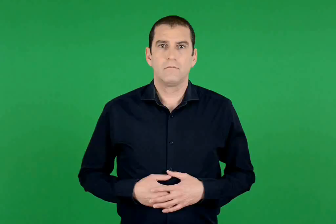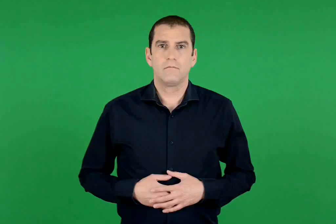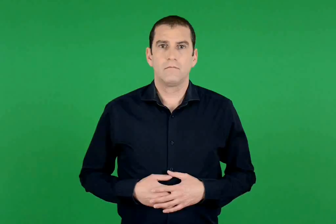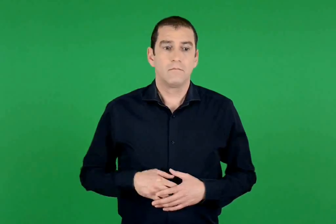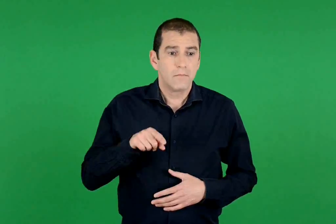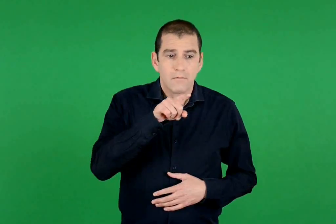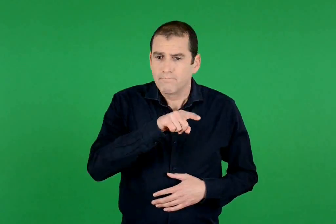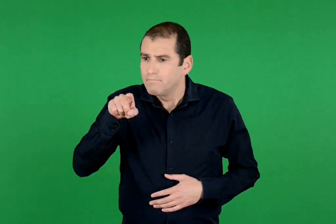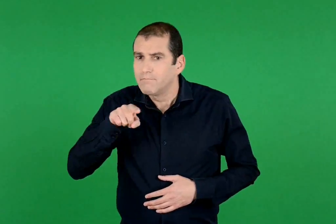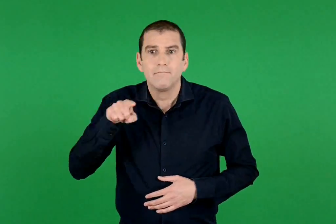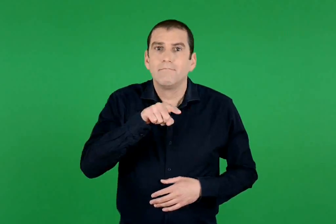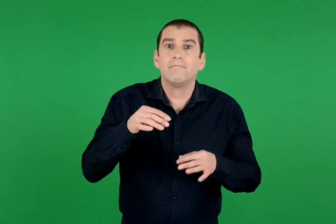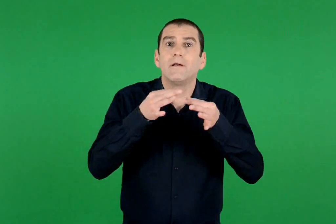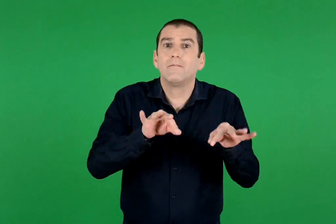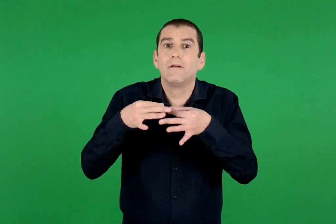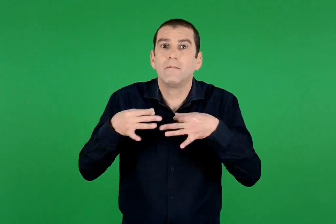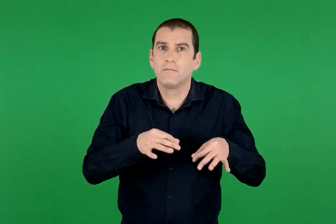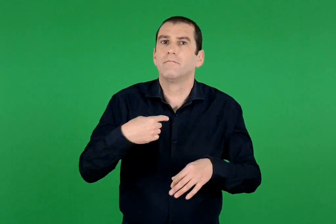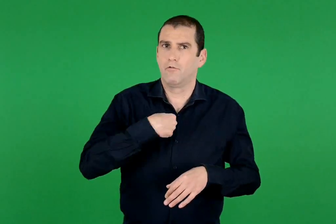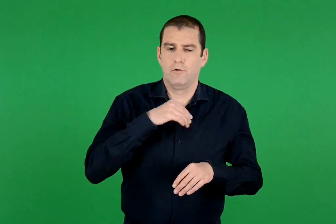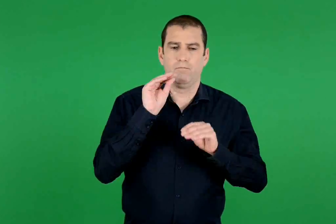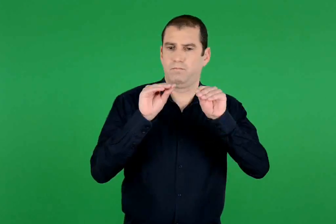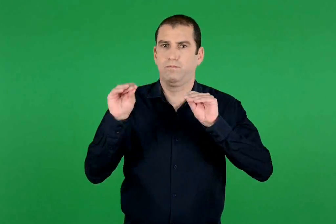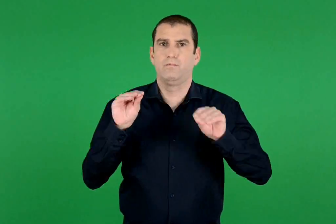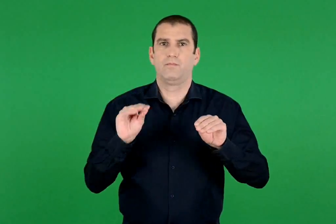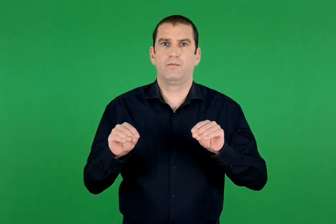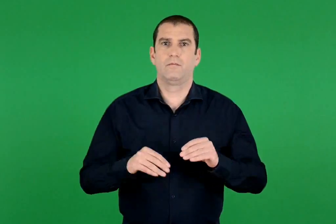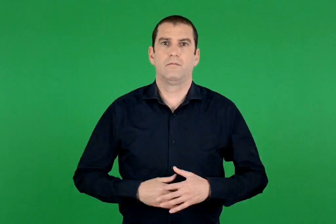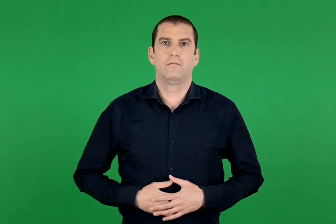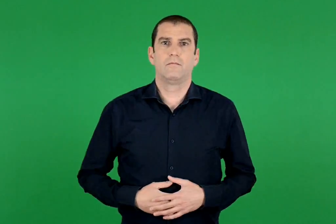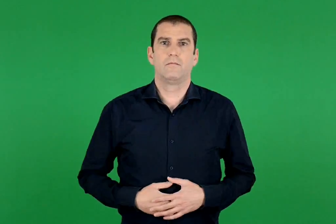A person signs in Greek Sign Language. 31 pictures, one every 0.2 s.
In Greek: συμπληρώνω αυτά που λείπουν
